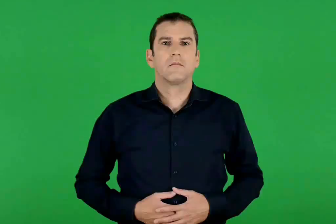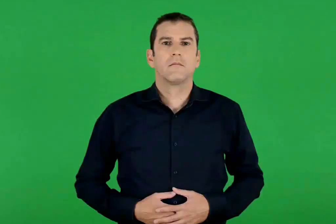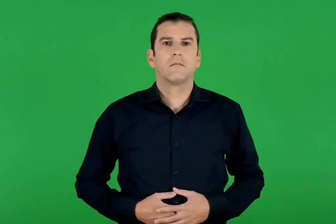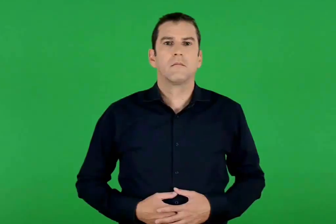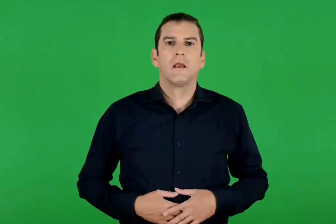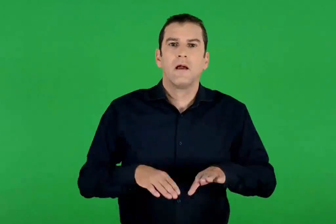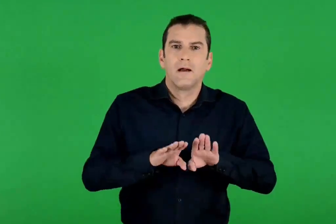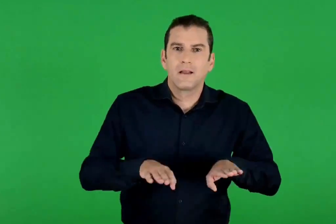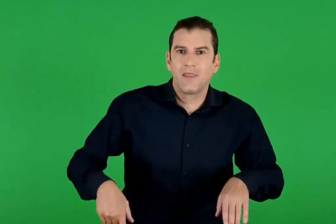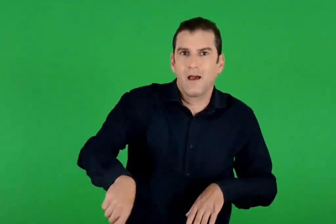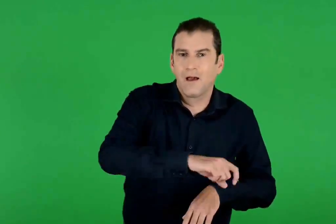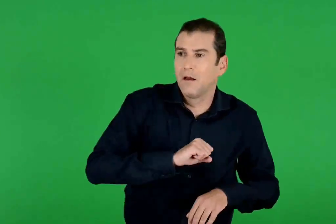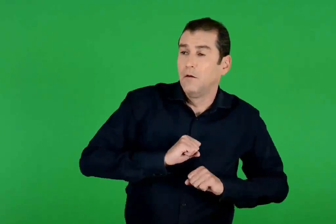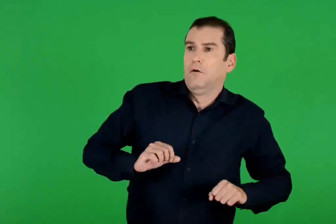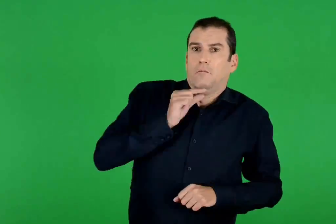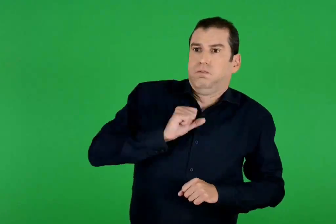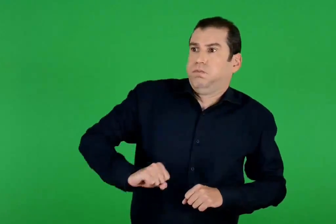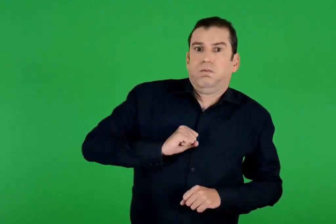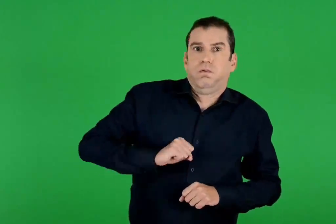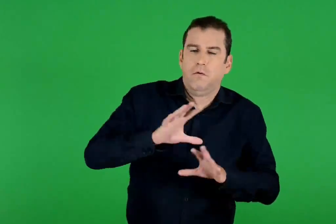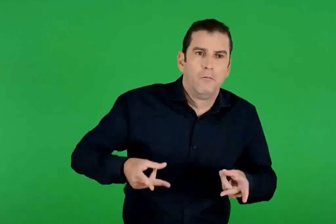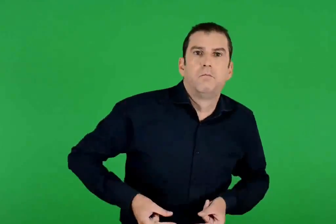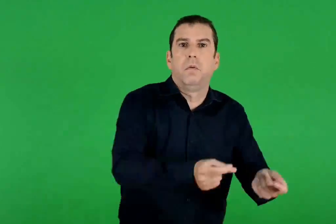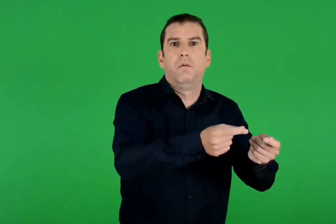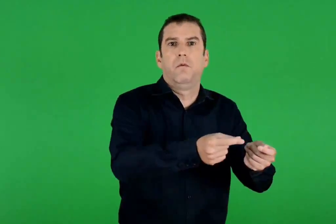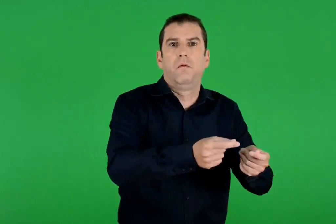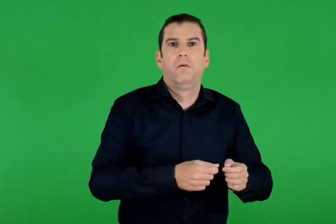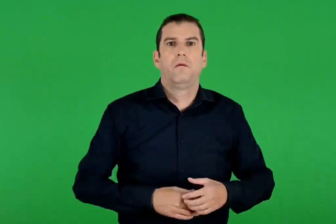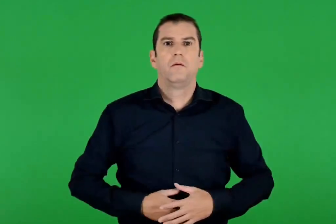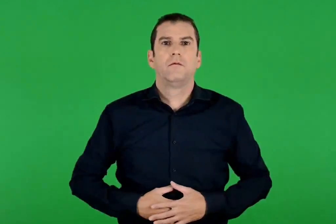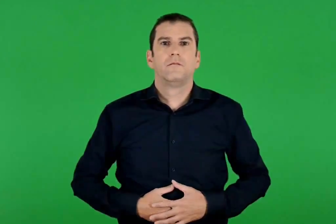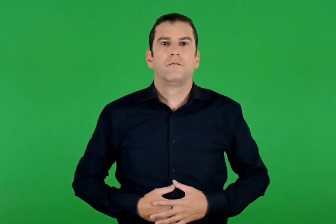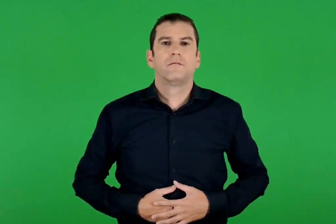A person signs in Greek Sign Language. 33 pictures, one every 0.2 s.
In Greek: τα παιδιά τρόμαξαν πολύ και το έβαλαν στα πόδια
